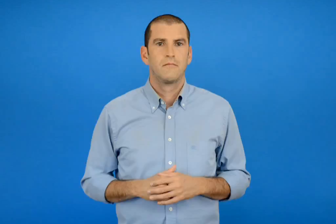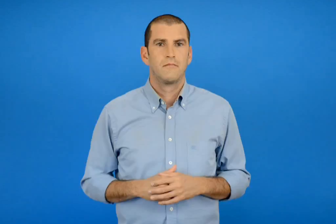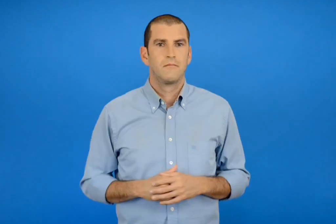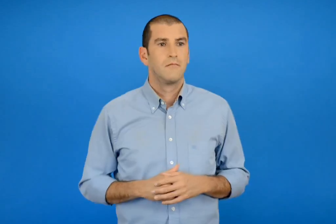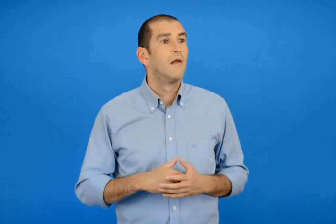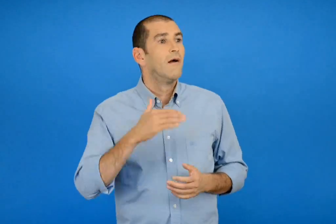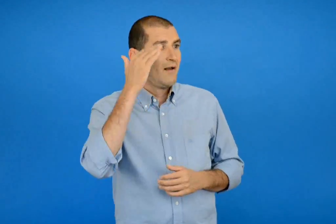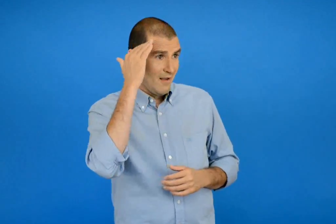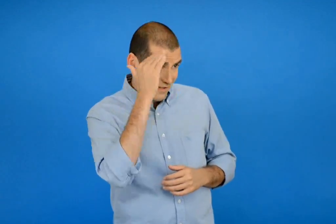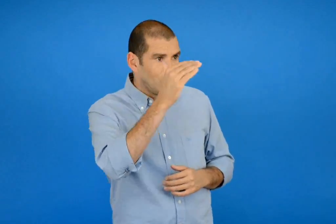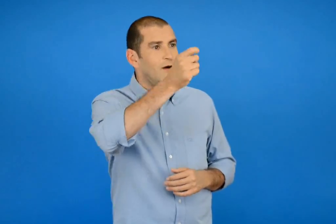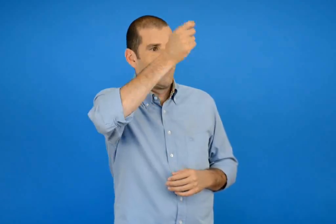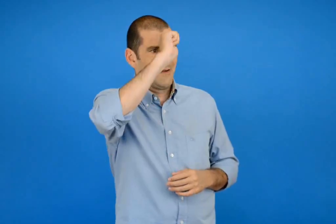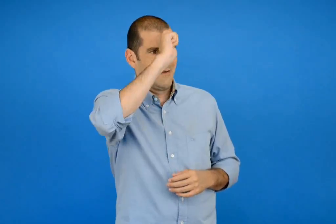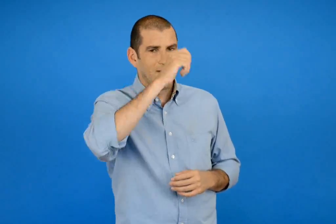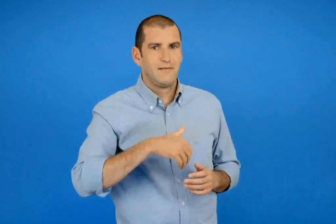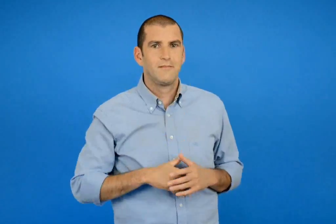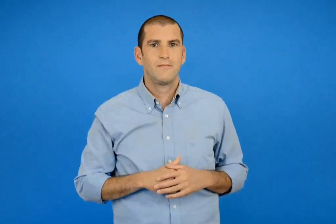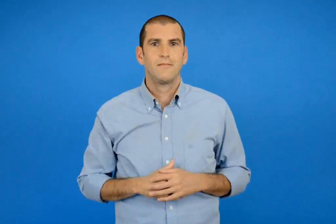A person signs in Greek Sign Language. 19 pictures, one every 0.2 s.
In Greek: γεια σου άρη
